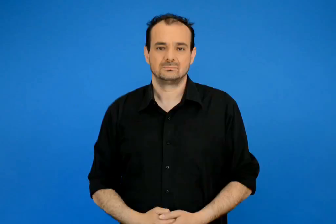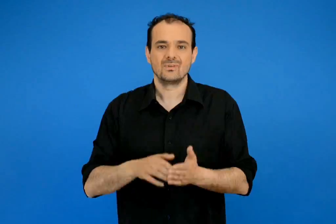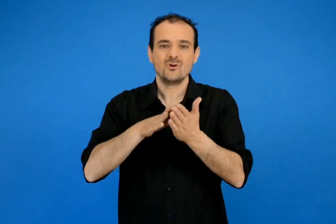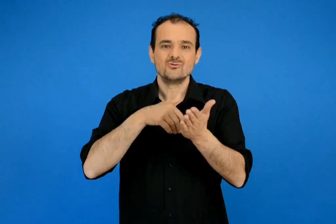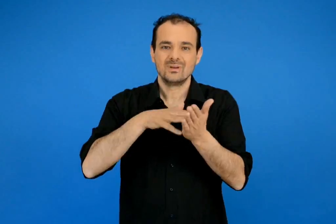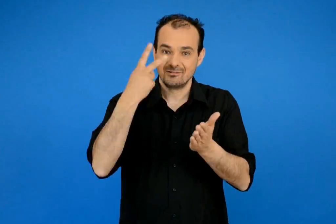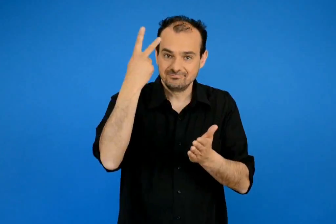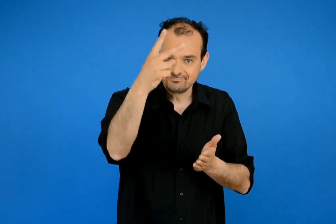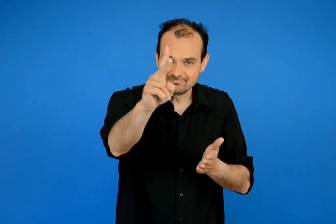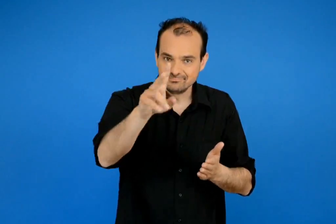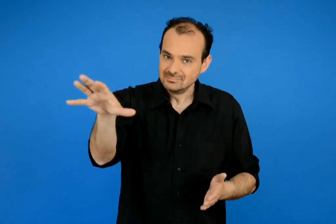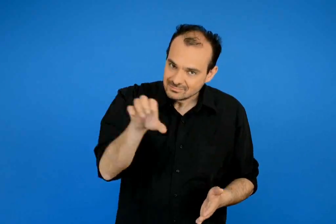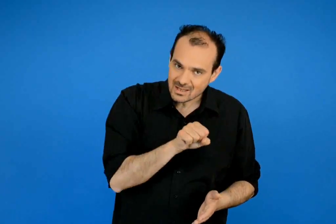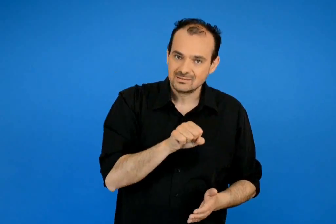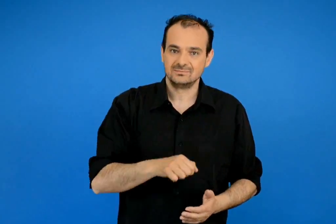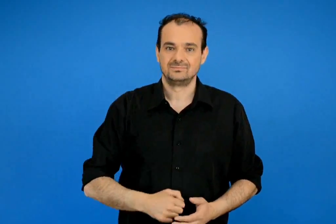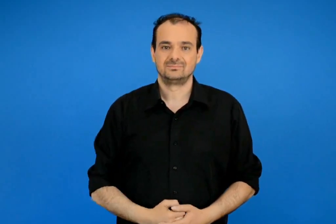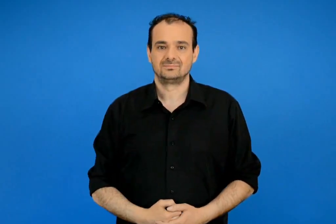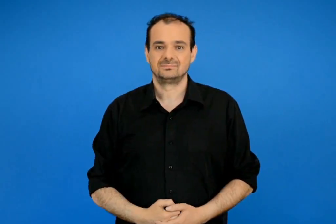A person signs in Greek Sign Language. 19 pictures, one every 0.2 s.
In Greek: πάρε τα χρώματα σου
